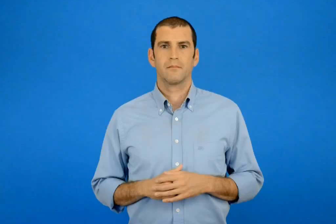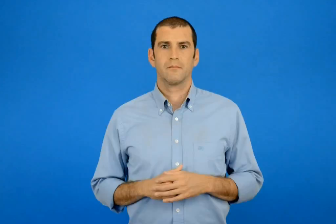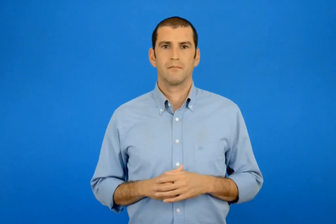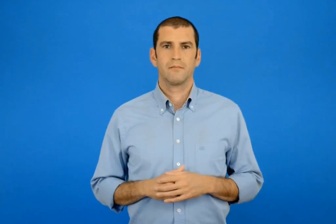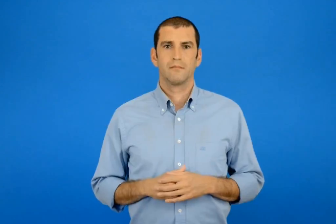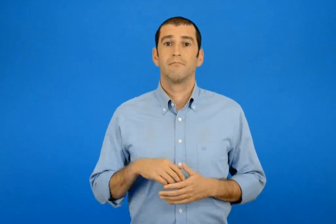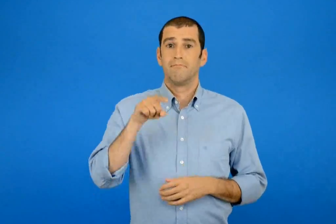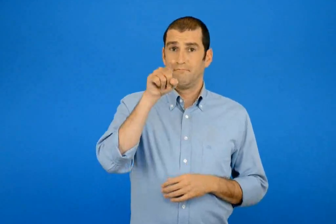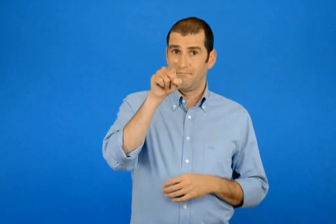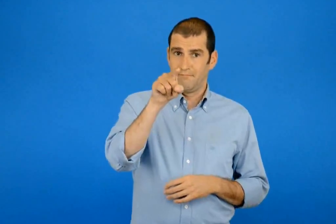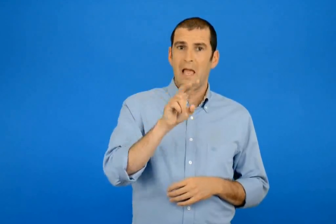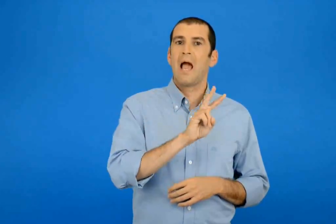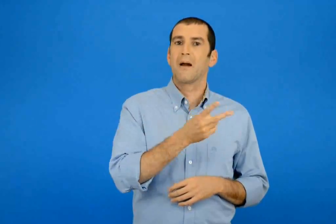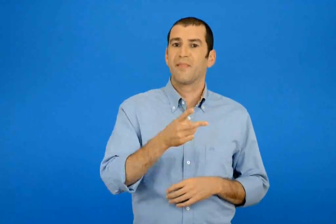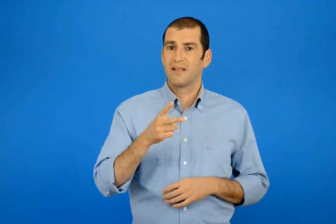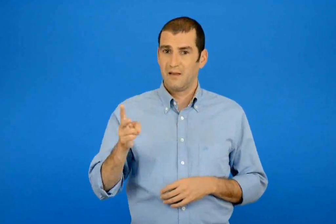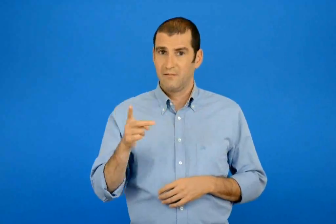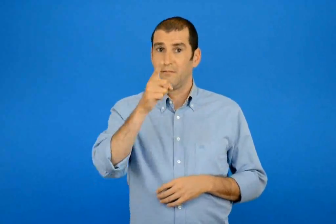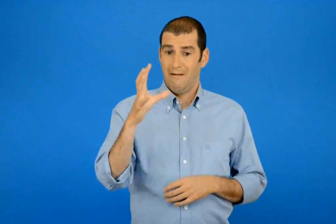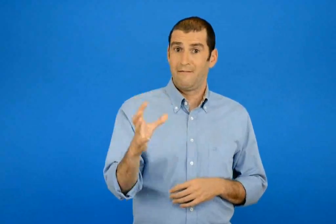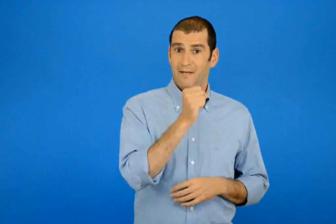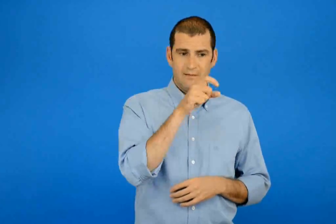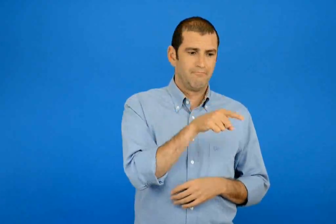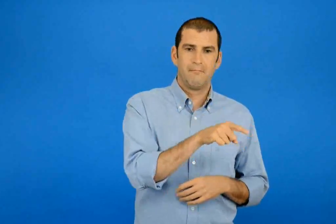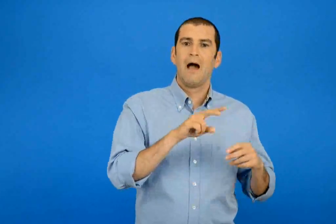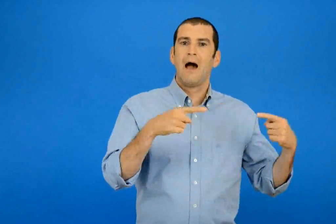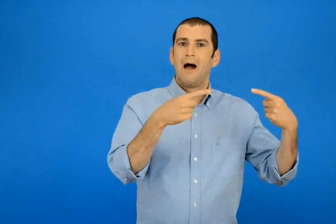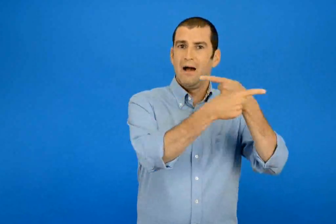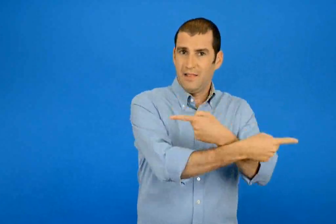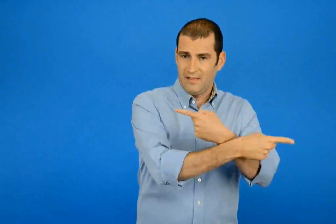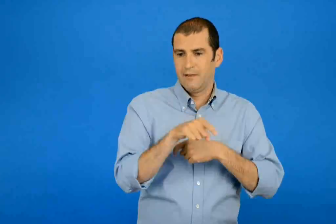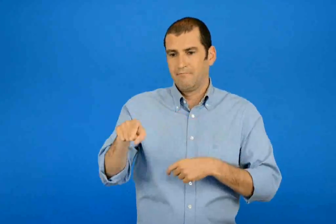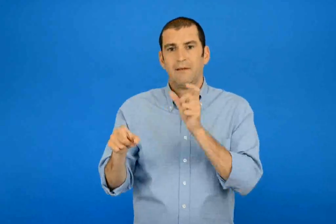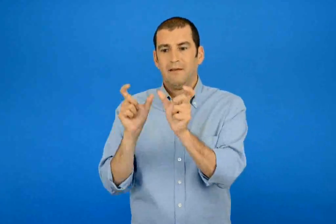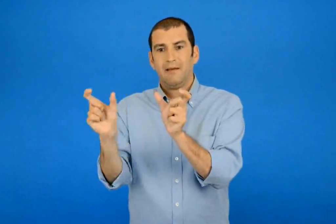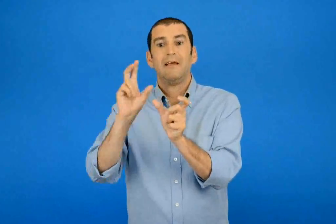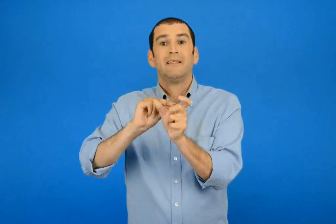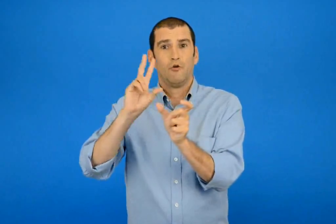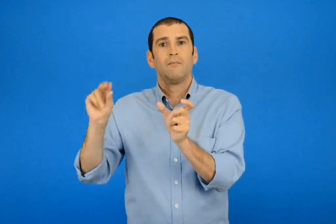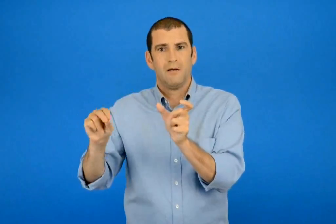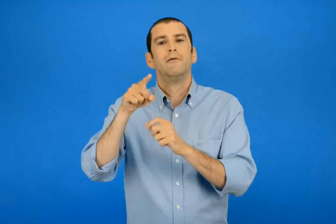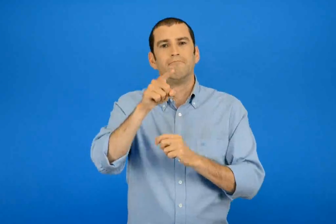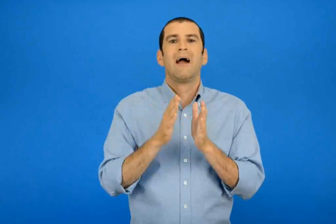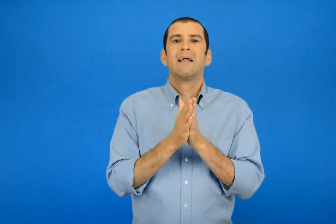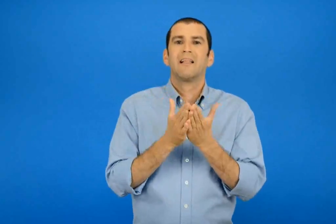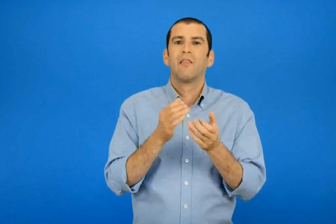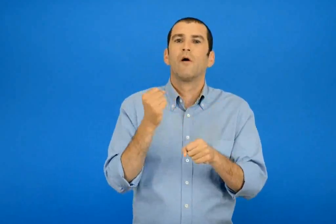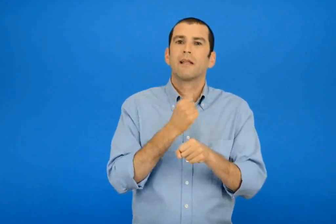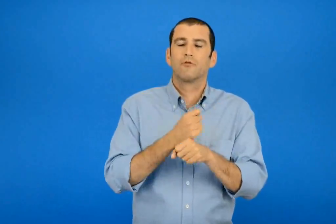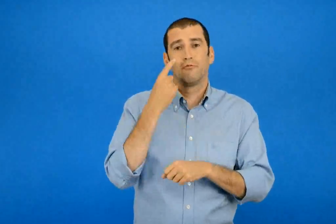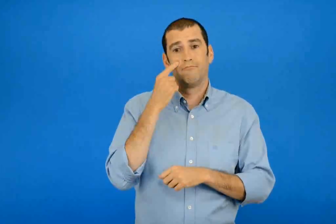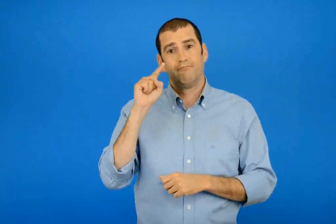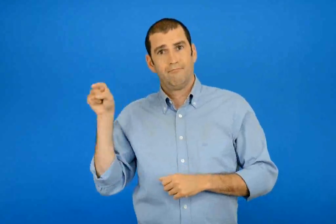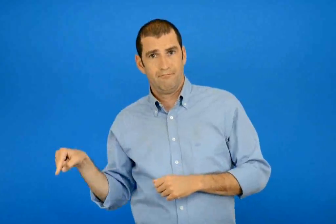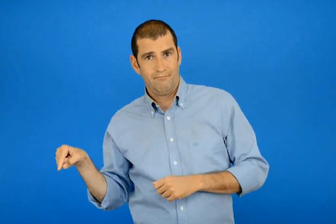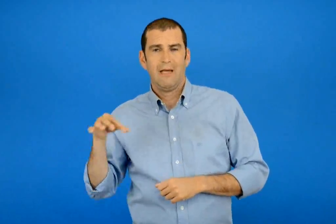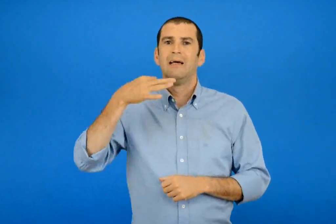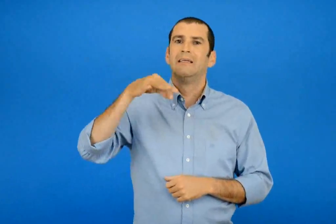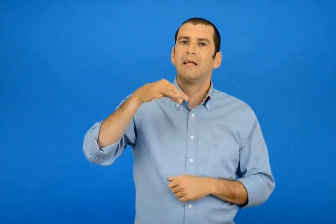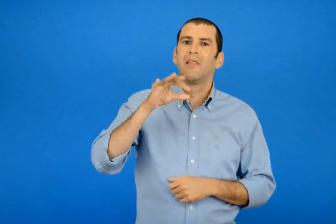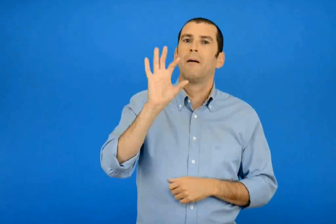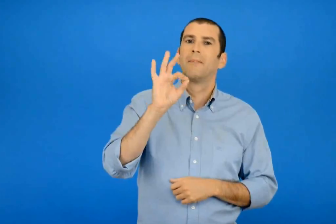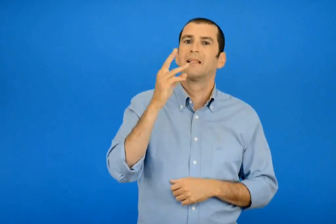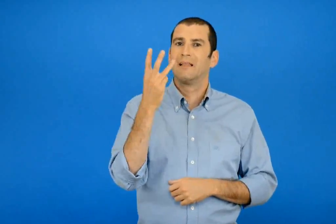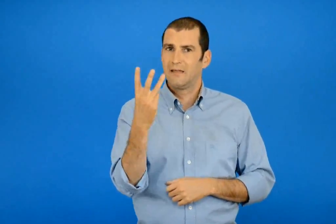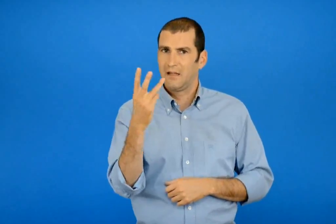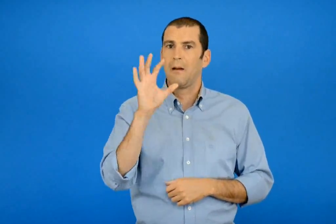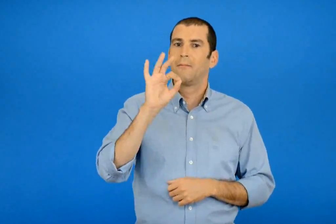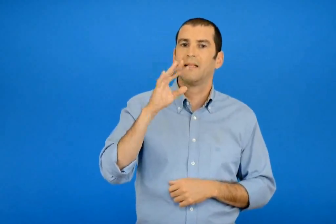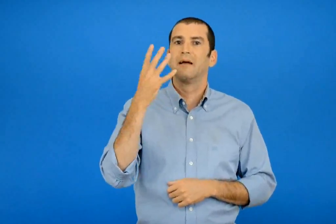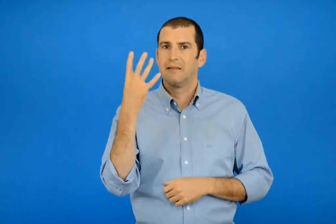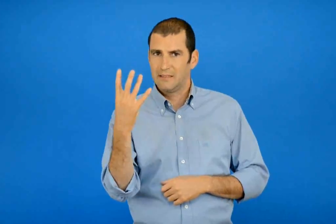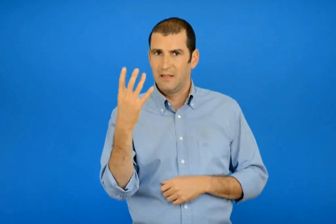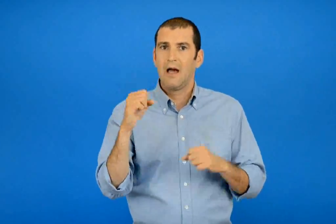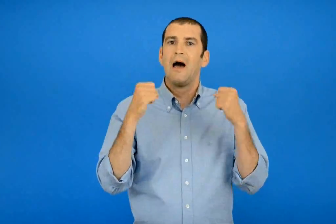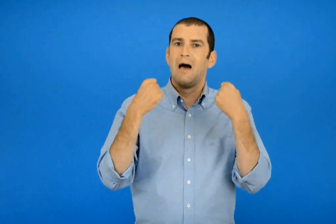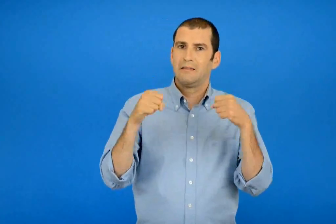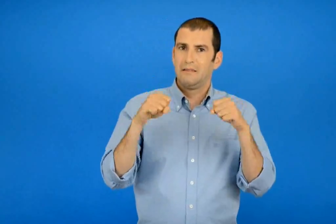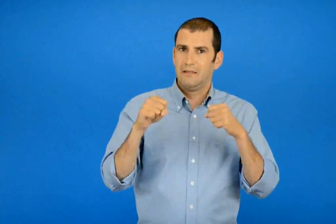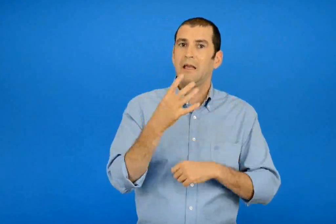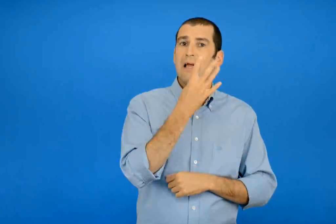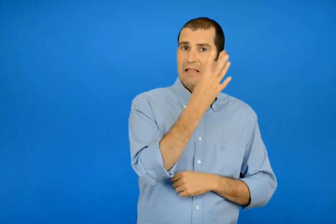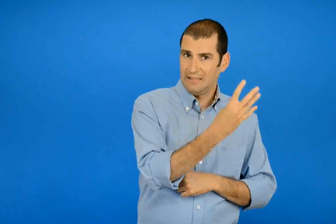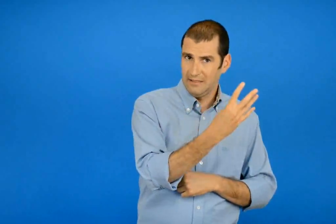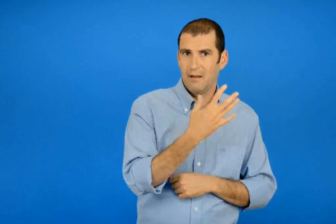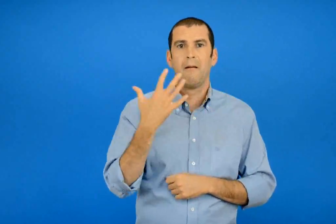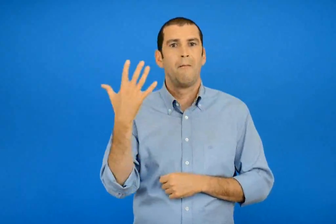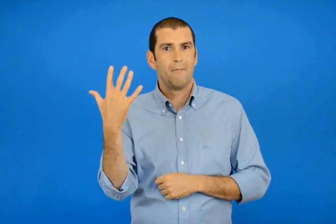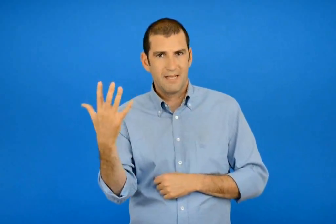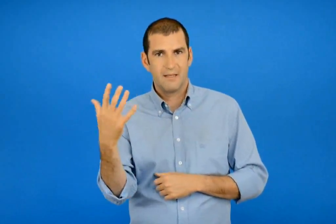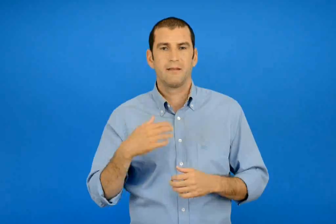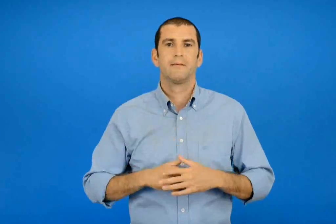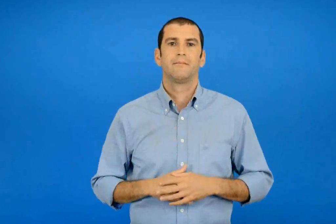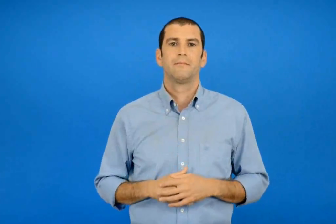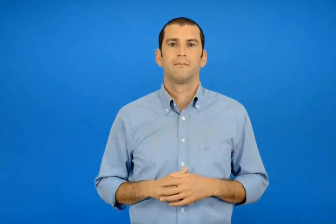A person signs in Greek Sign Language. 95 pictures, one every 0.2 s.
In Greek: για να βρεις αντίθετα και συνώνυμα επίθετα πήγαινε στις ασκήσεις 4 και 5 στις σελίδες 53 και 54 του τετραδίου εργασιών
